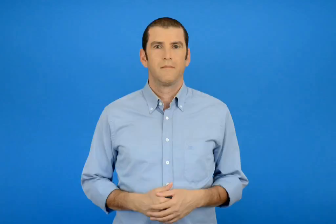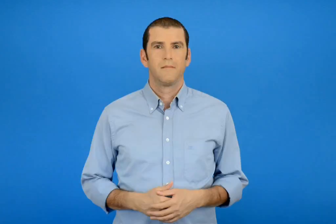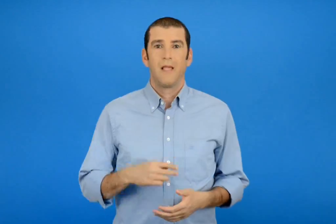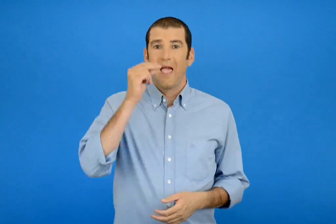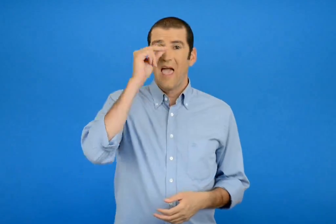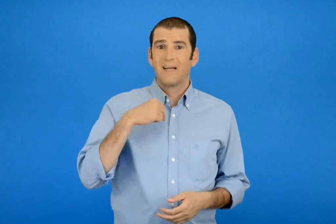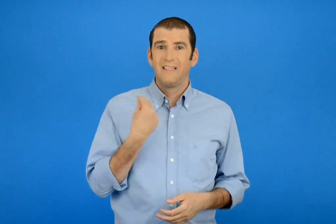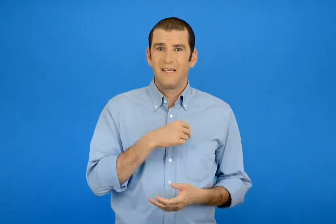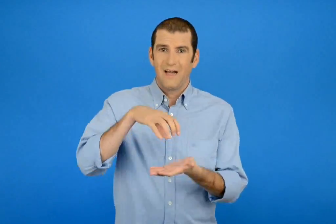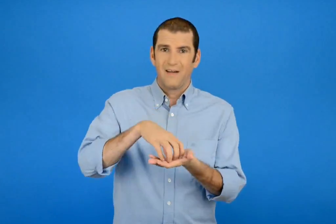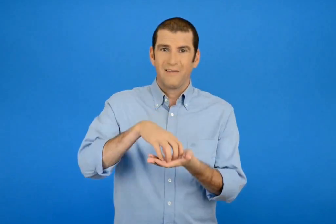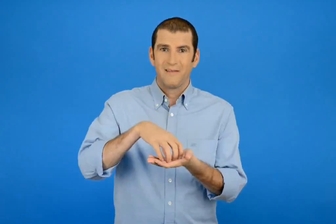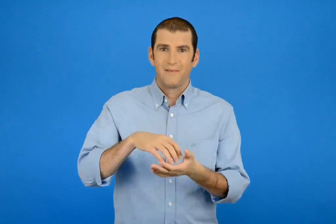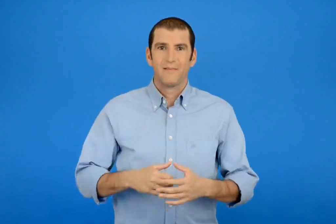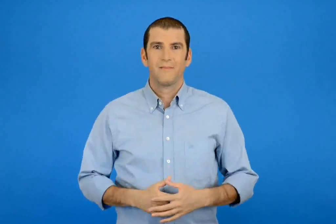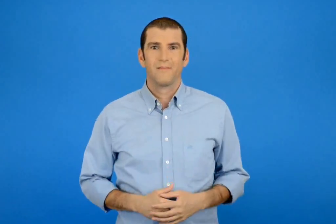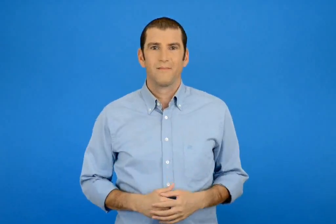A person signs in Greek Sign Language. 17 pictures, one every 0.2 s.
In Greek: η εκκλησιά
